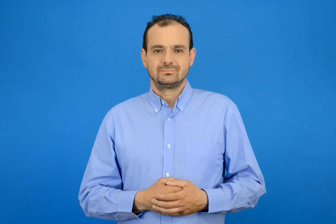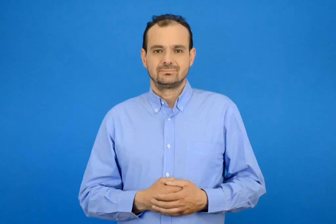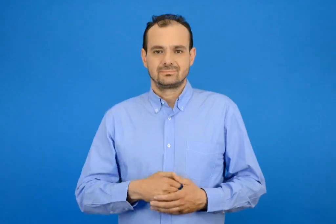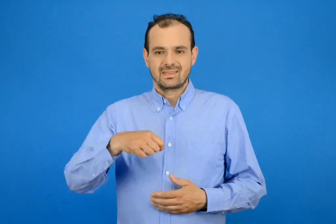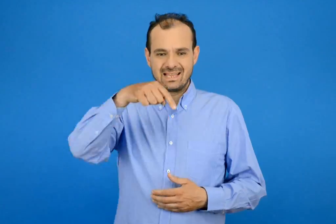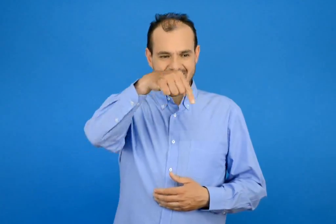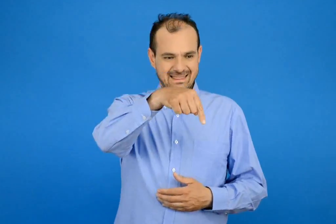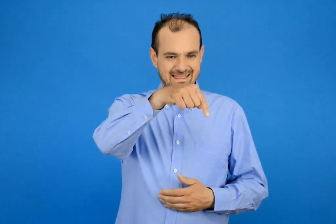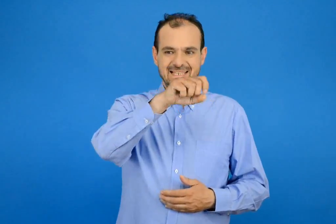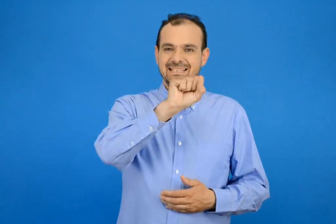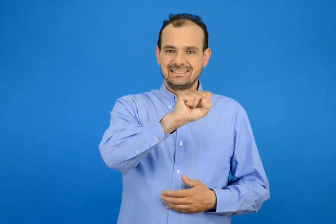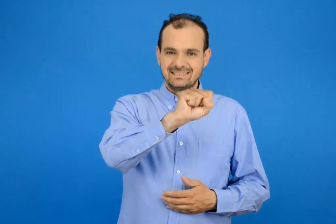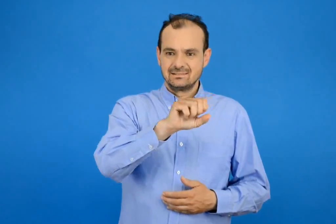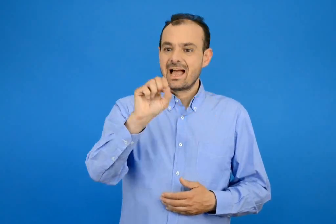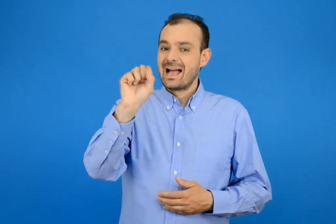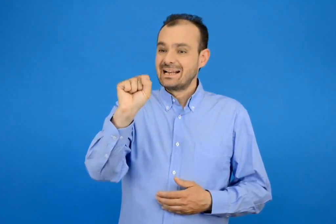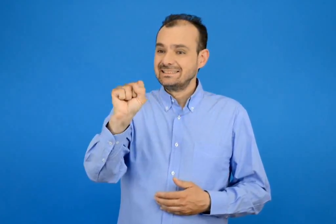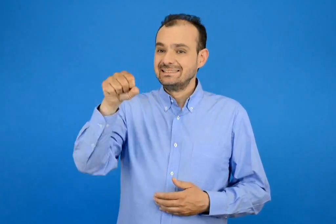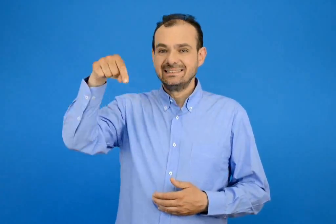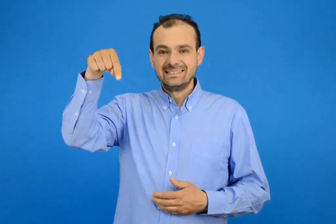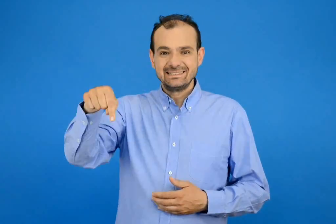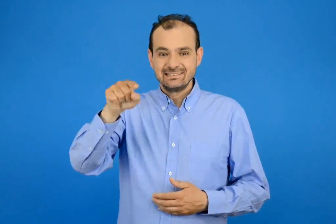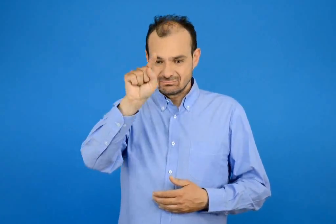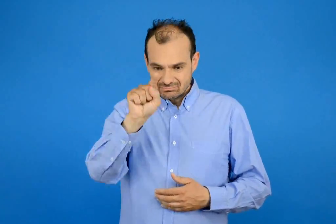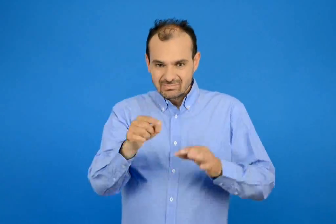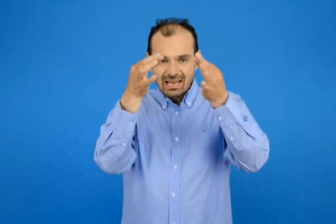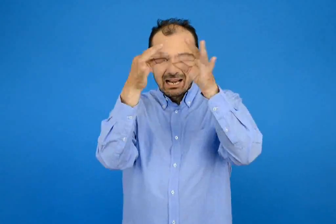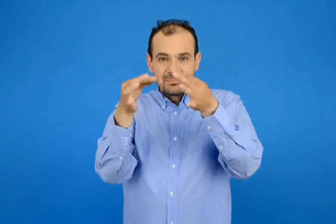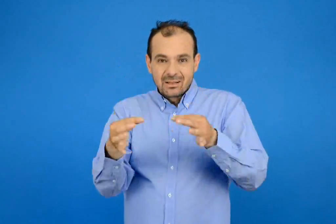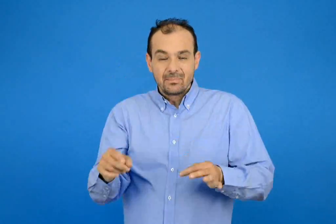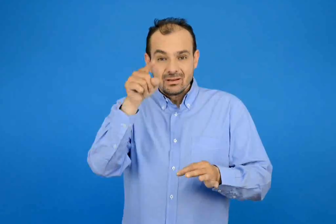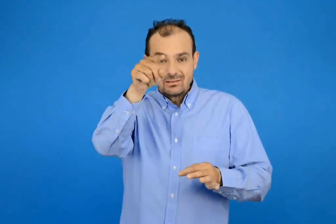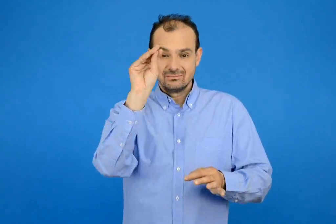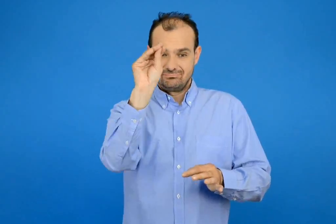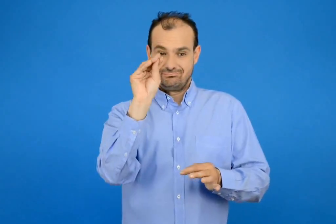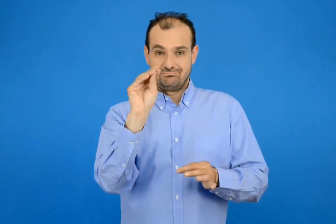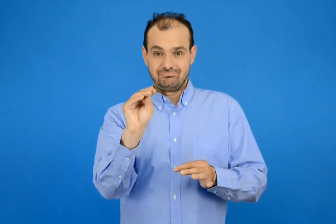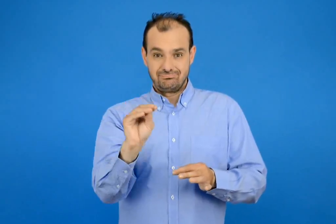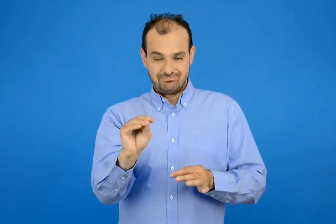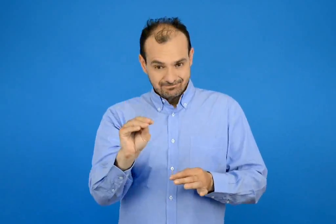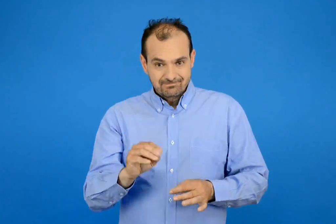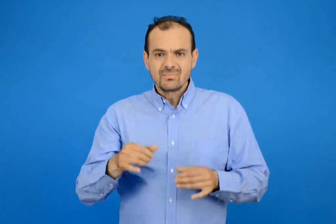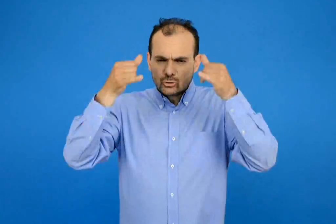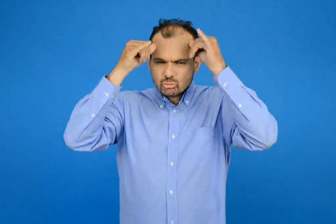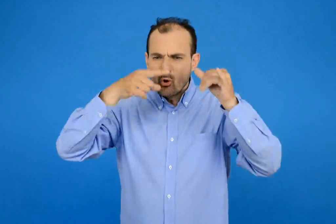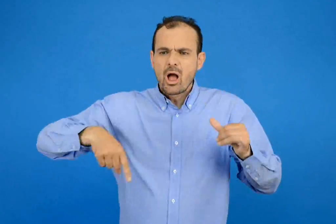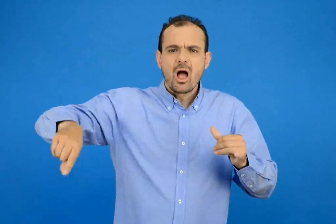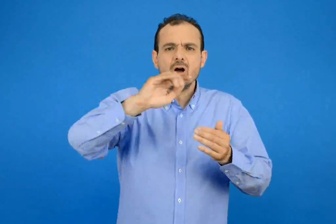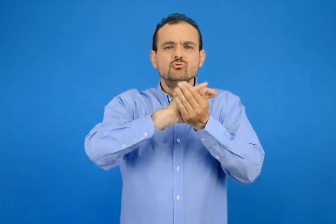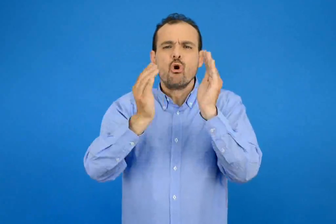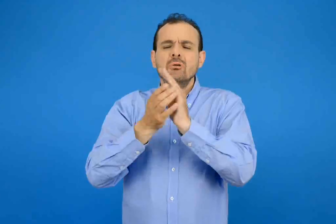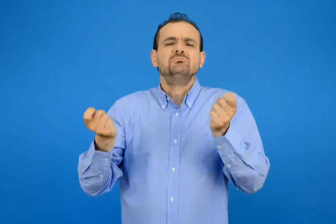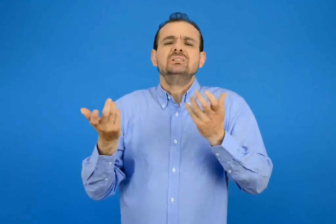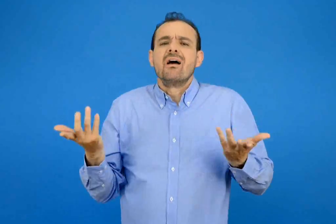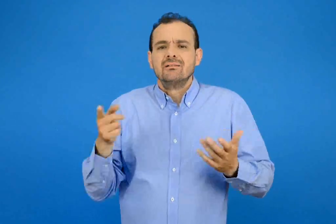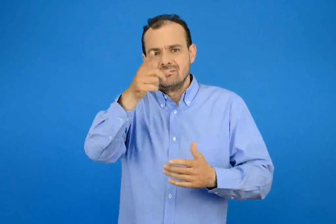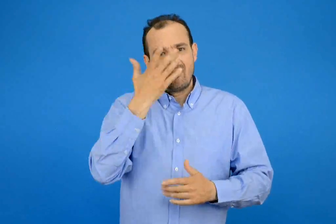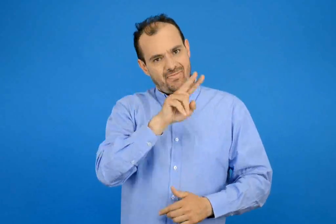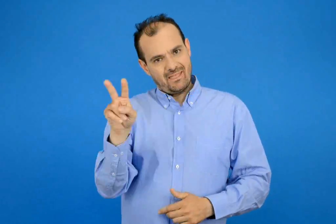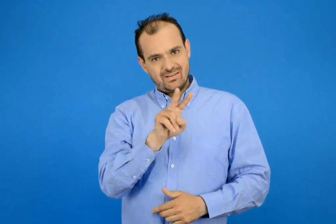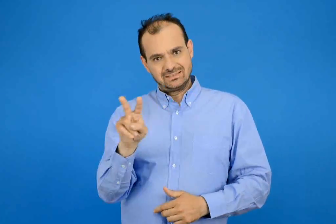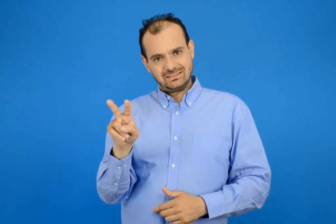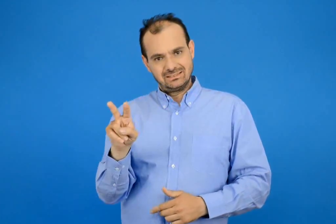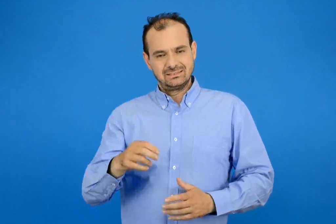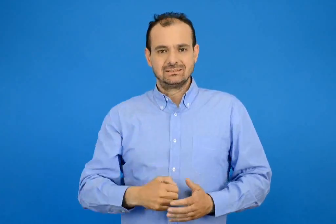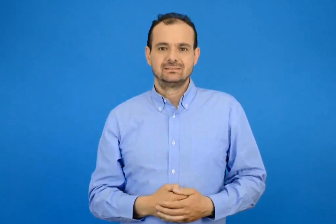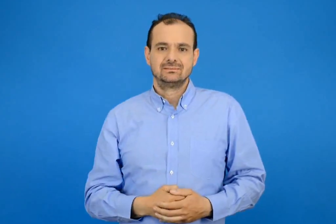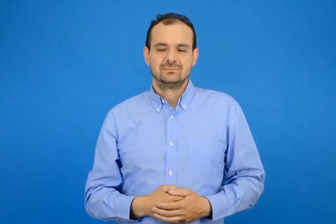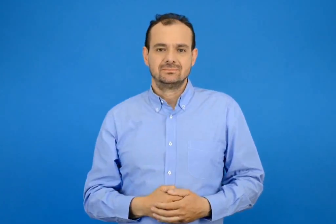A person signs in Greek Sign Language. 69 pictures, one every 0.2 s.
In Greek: συμπλήρωσε τα τσ και τα στ που λείπουν διάβασε τι κάνουν τα ζώα στο χιόνι
